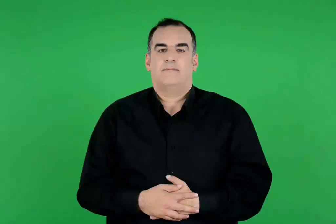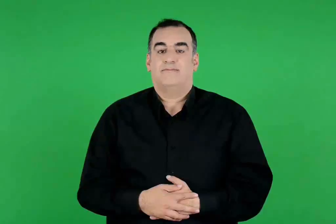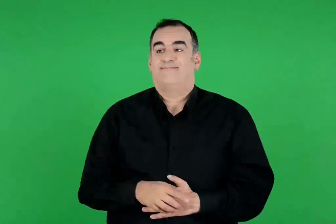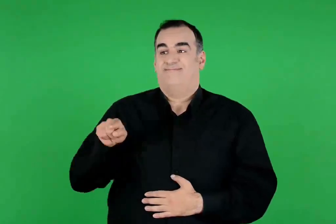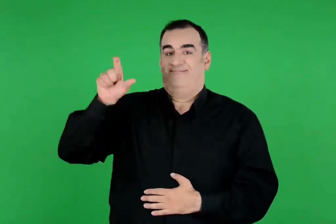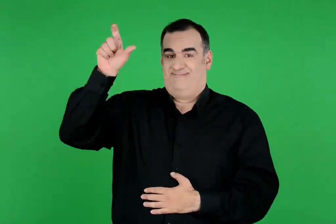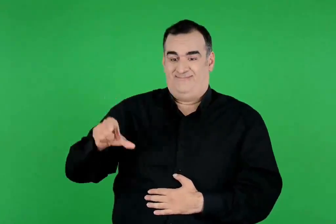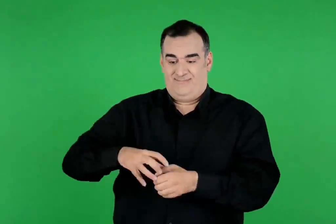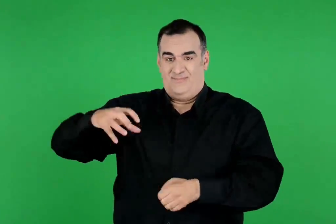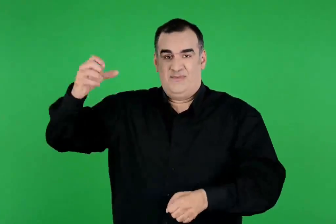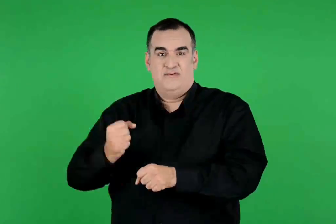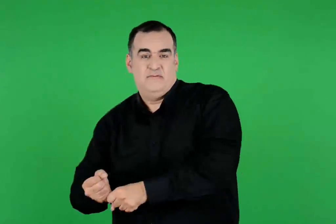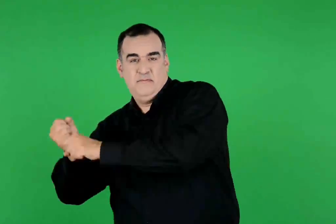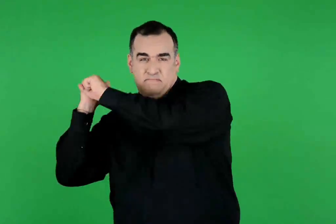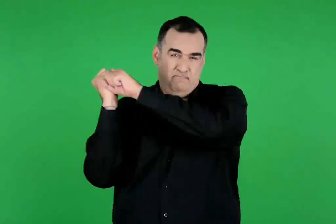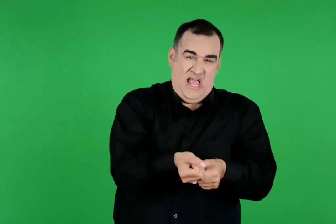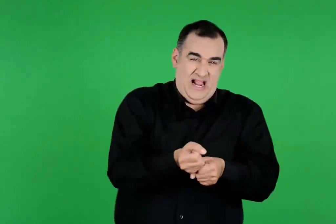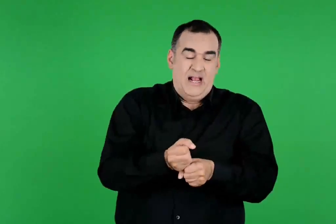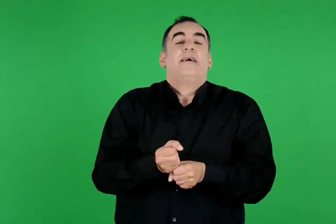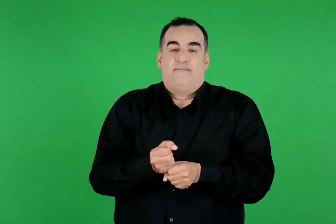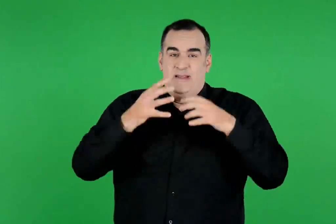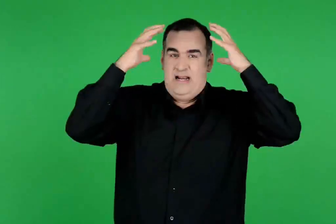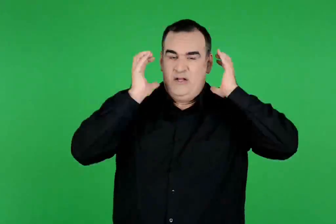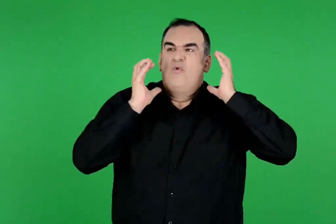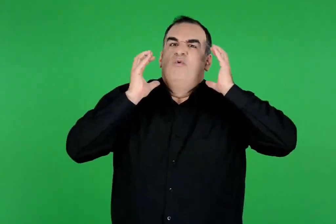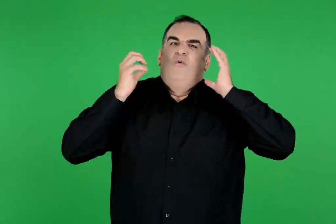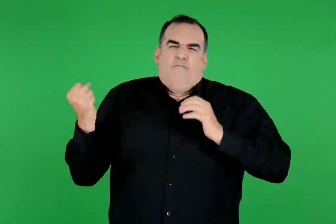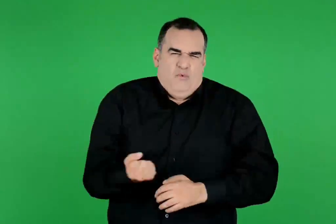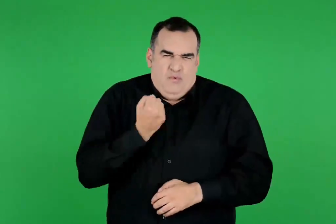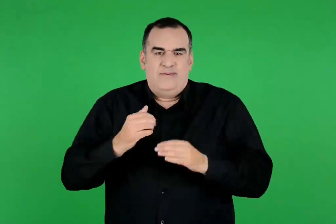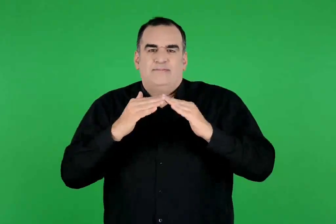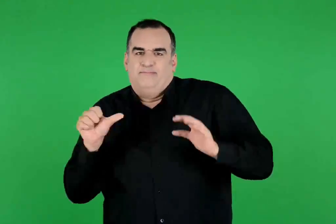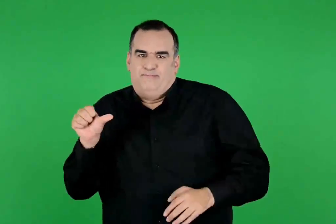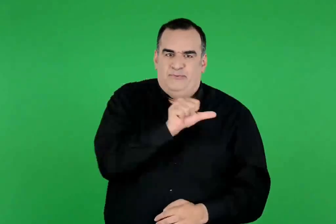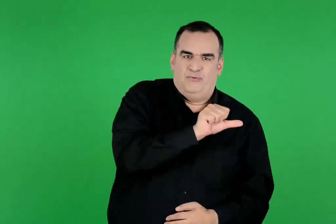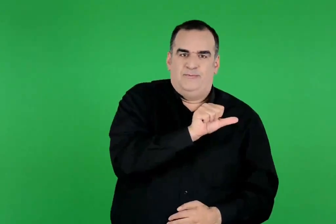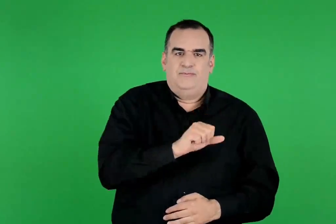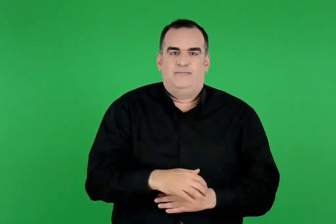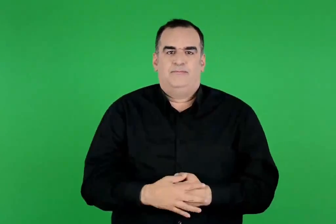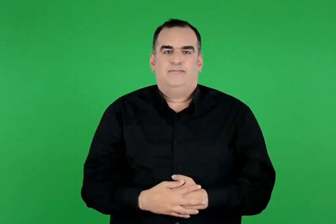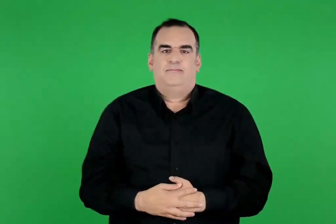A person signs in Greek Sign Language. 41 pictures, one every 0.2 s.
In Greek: εκείνος το χτύπησε με το ρόπαλο. το λιοντάρι πόνεσε και κρύφτηκε στη φωλιά του
